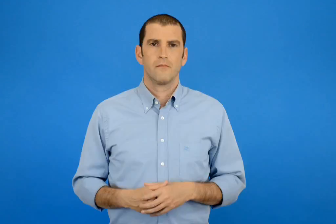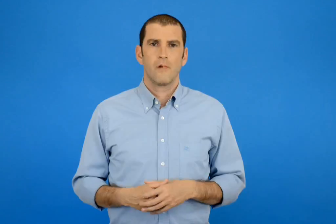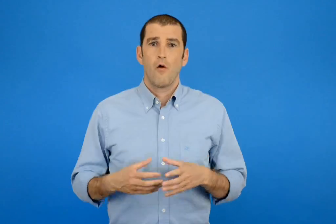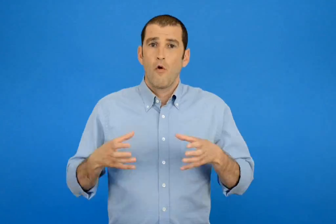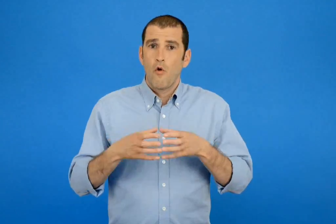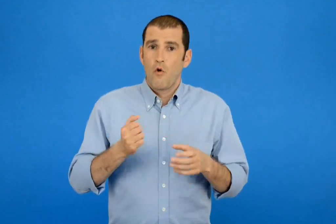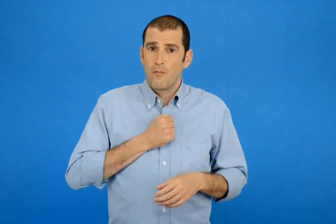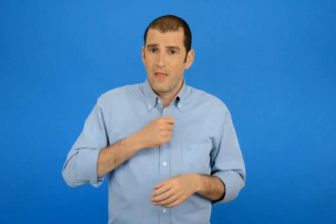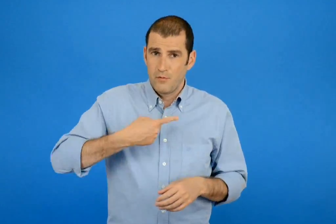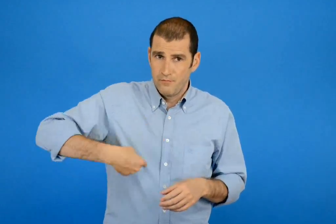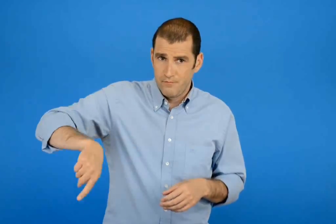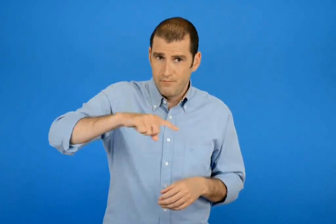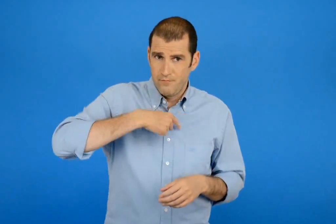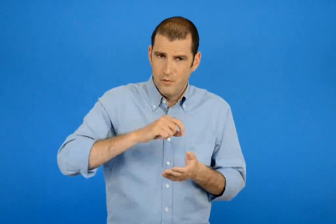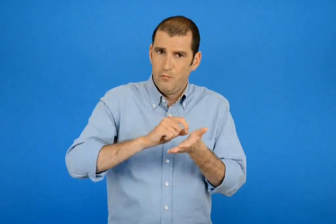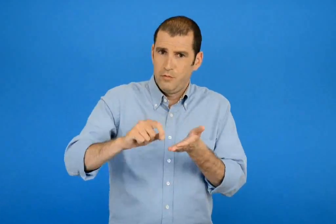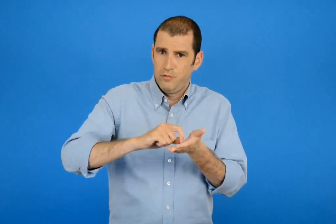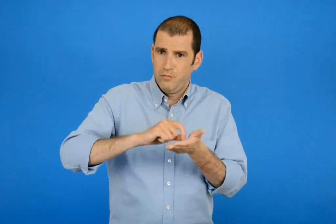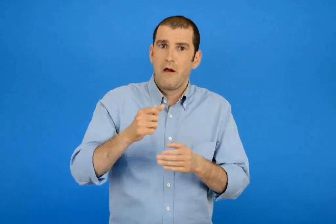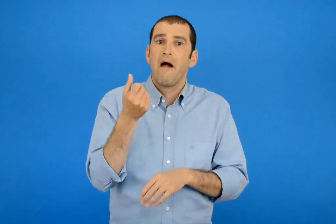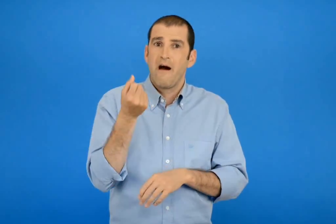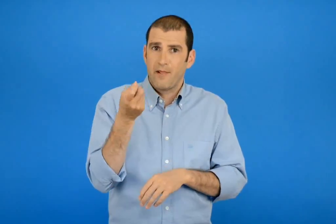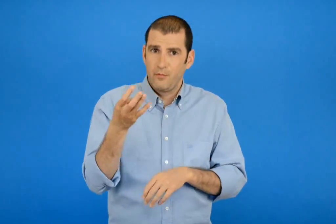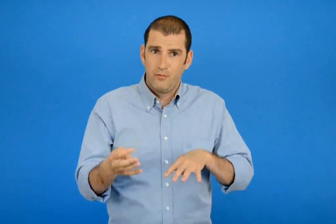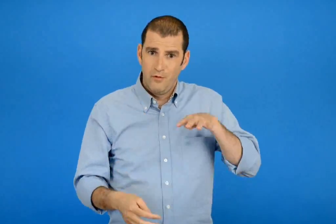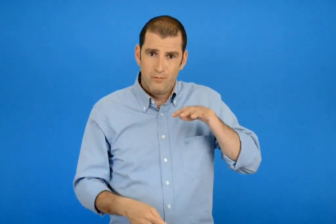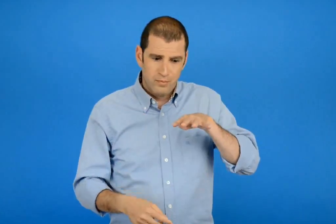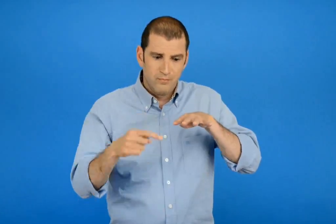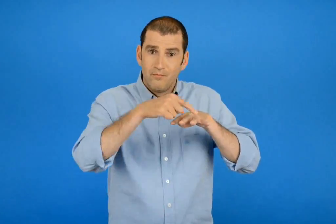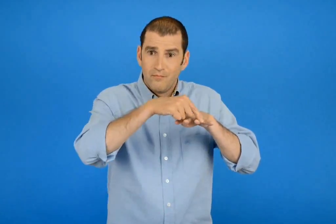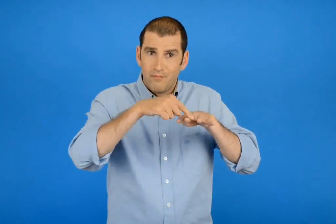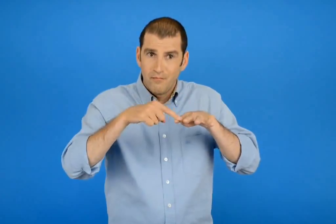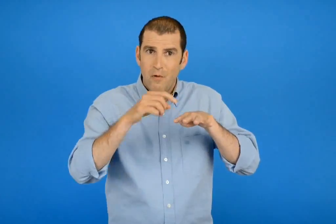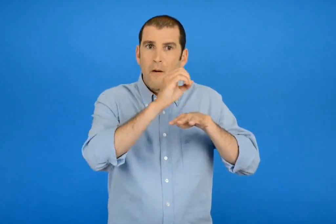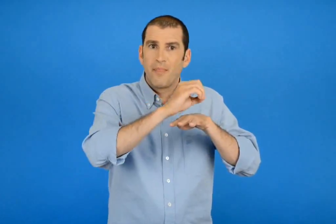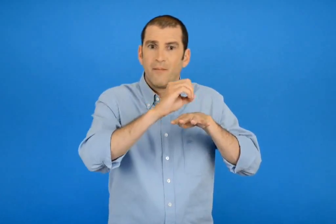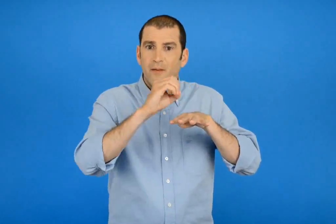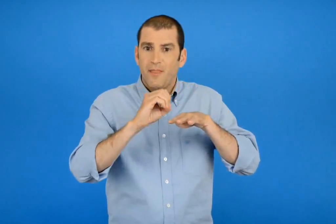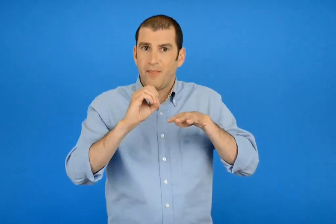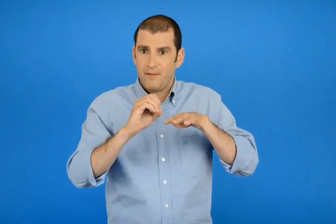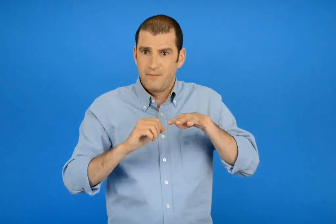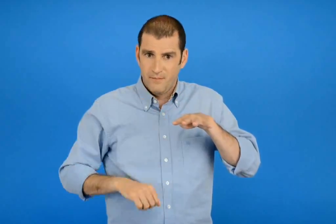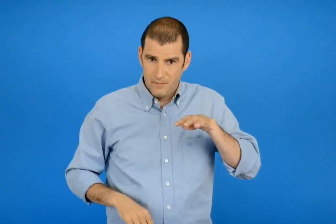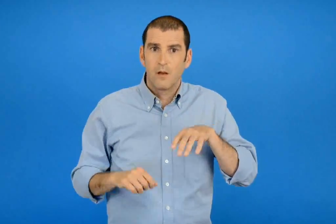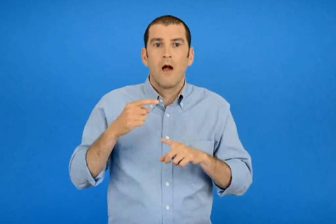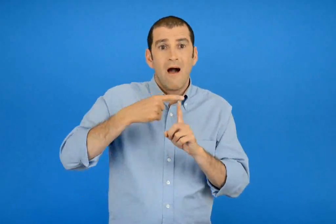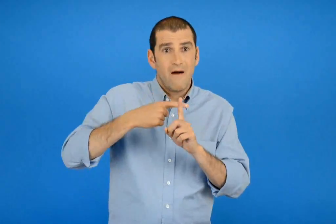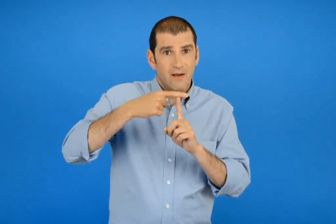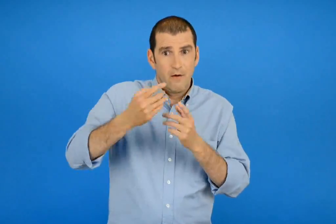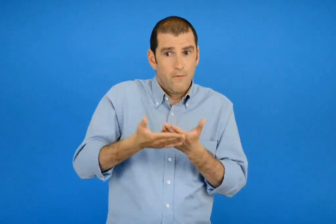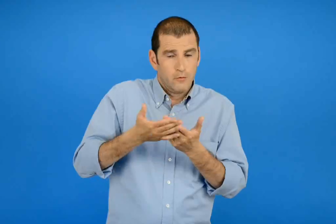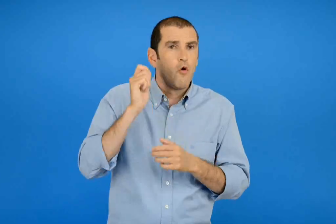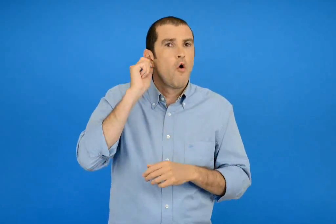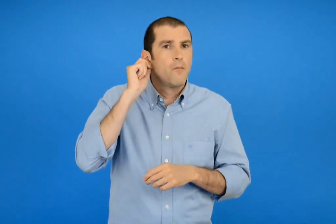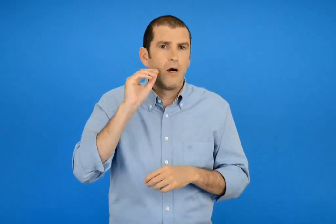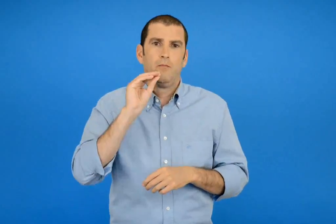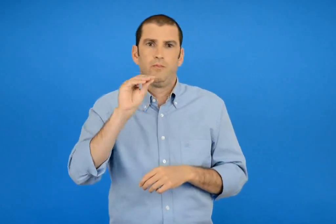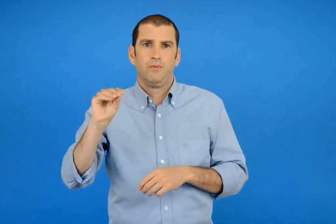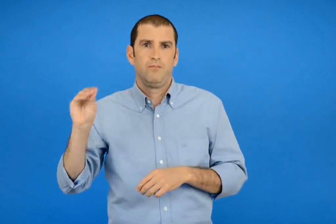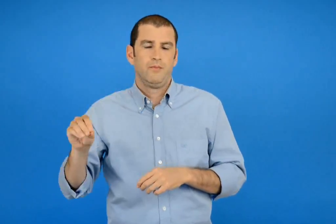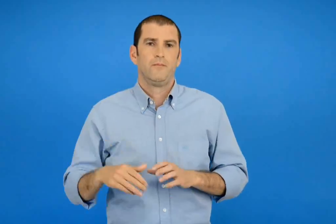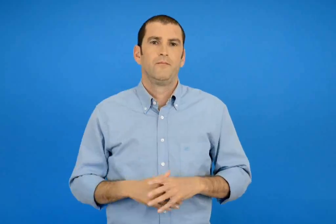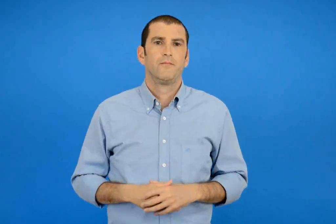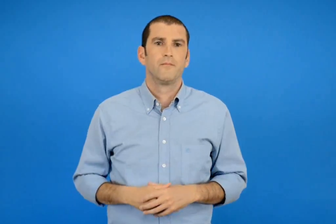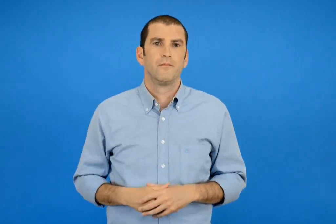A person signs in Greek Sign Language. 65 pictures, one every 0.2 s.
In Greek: φτιάχνω με την ομάδα μου αριθμούς που τελειώνουν σε 000 και έχουν 4 ψηφιά χρησιμοποιώ τον άβακα για να τους ονομάσω
